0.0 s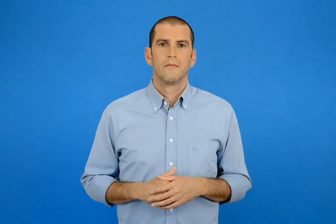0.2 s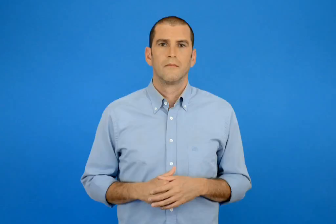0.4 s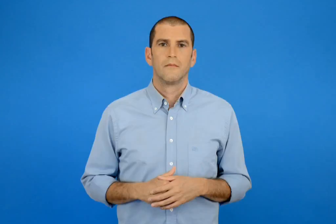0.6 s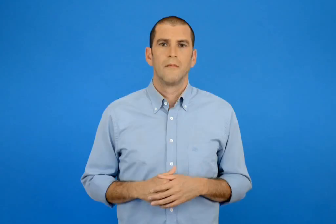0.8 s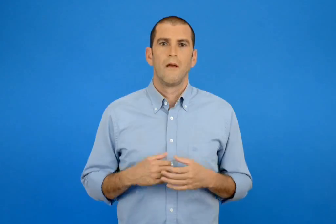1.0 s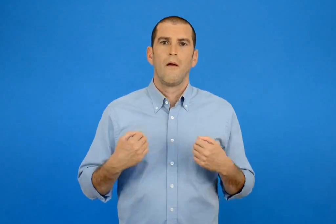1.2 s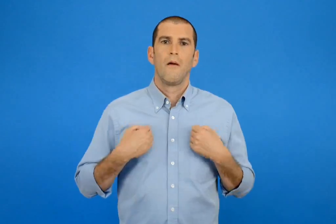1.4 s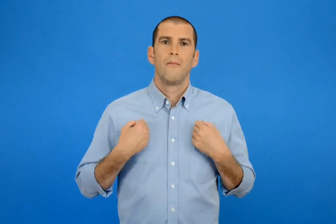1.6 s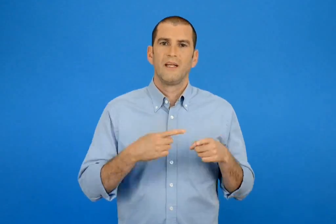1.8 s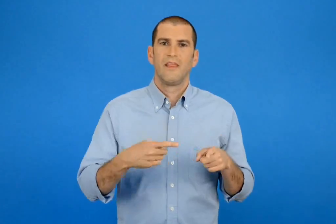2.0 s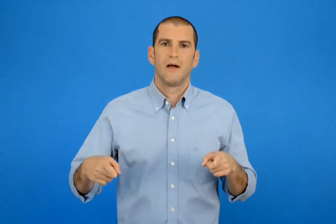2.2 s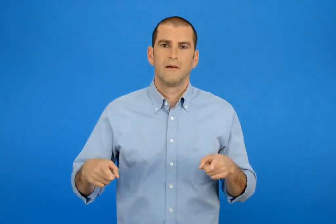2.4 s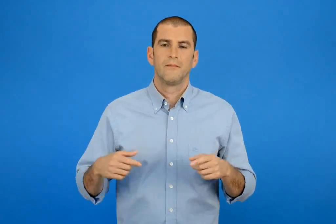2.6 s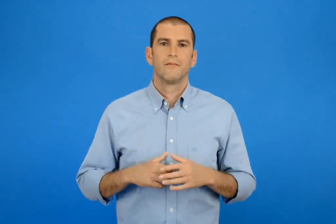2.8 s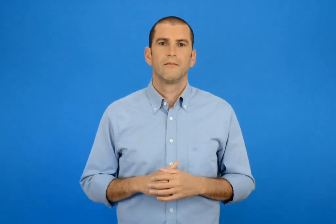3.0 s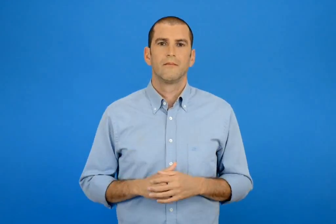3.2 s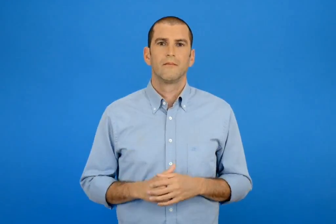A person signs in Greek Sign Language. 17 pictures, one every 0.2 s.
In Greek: παιχνίδια
